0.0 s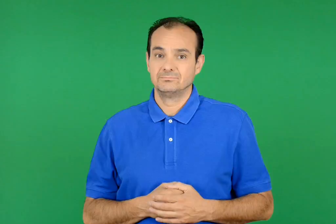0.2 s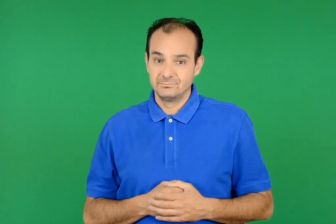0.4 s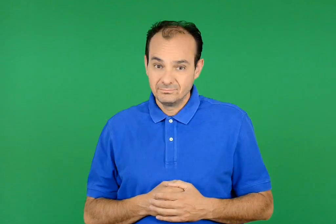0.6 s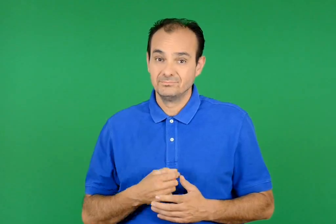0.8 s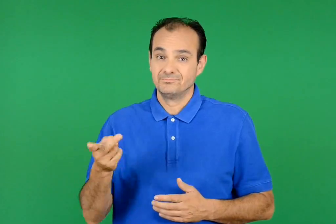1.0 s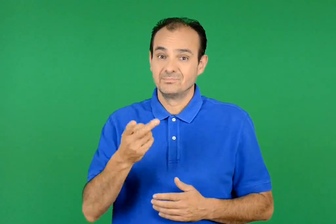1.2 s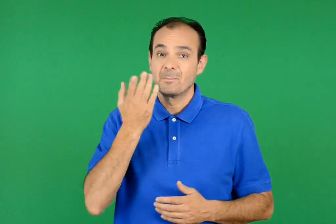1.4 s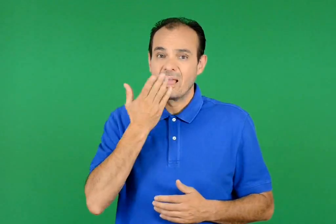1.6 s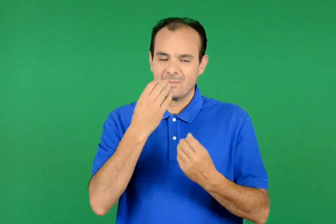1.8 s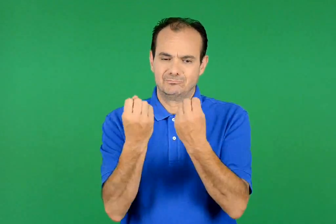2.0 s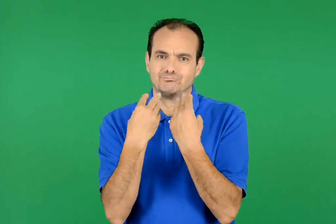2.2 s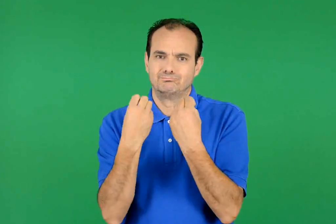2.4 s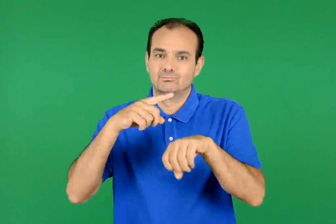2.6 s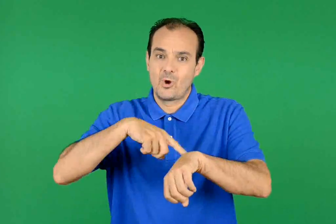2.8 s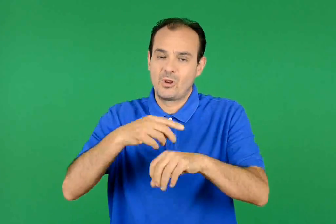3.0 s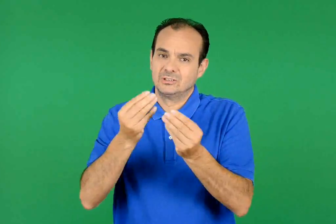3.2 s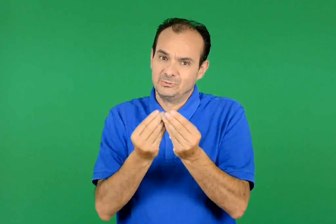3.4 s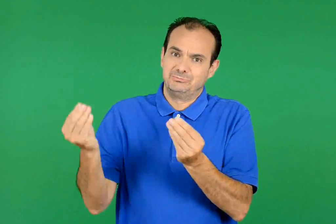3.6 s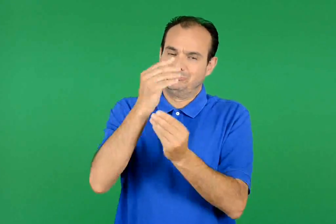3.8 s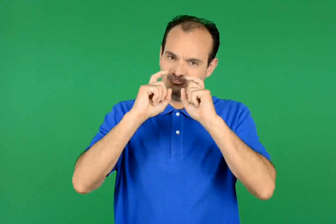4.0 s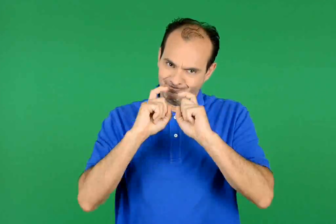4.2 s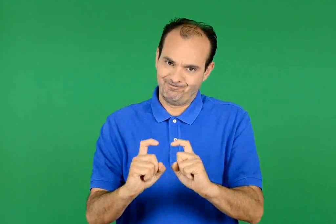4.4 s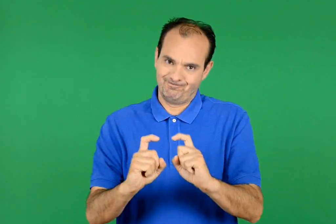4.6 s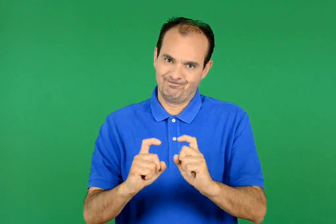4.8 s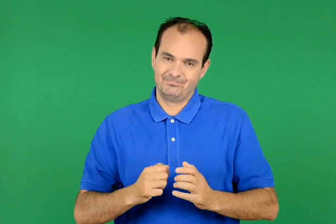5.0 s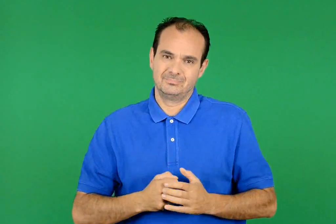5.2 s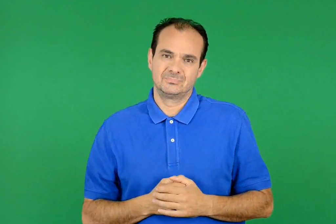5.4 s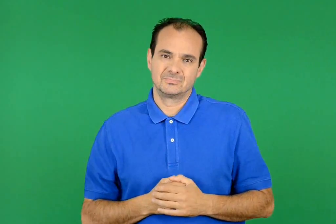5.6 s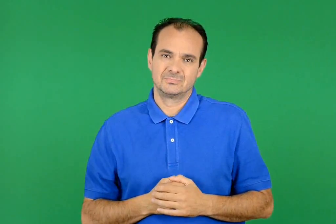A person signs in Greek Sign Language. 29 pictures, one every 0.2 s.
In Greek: πρέπει να κάνουν περισσότερη ώρα μάθημα
